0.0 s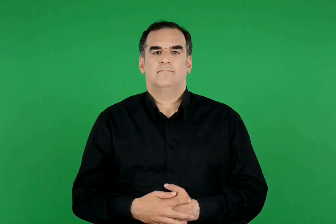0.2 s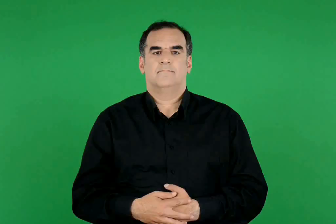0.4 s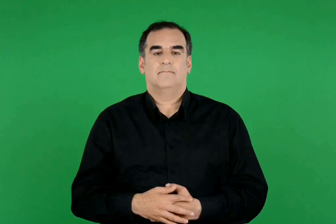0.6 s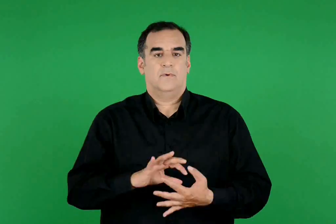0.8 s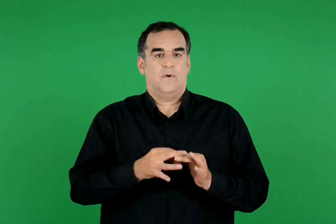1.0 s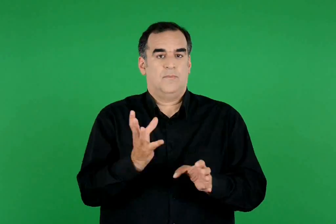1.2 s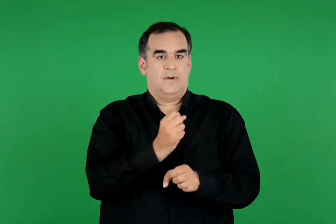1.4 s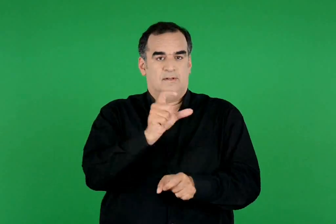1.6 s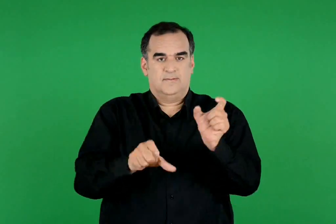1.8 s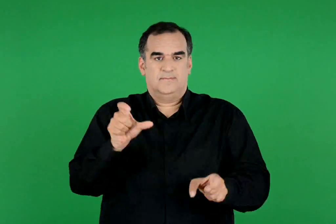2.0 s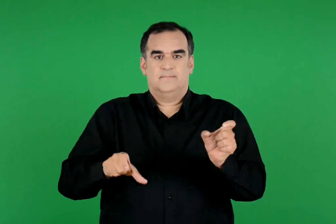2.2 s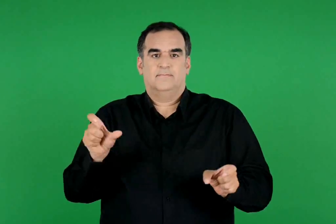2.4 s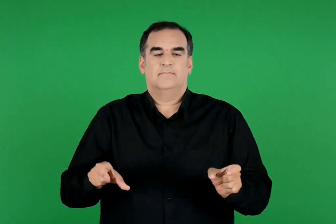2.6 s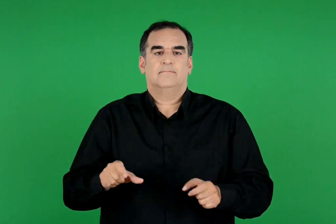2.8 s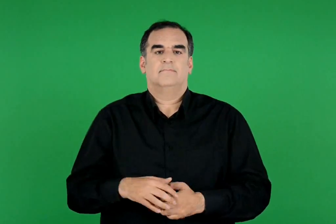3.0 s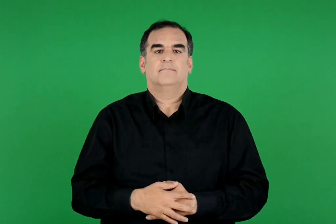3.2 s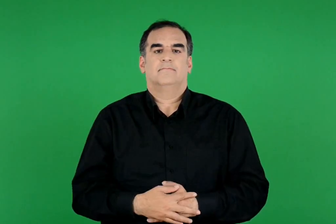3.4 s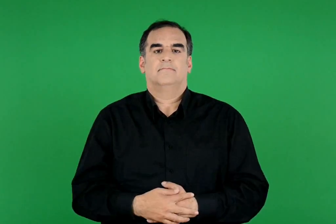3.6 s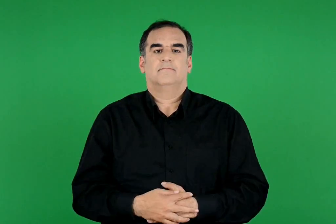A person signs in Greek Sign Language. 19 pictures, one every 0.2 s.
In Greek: ολυμπιονίκες
